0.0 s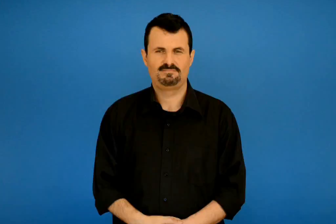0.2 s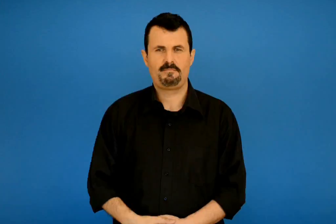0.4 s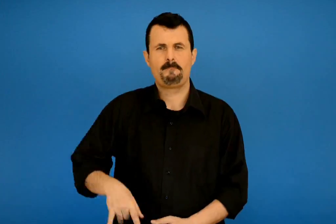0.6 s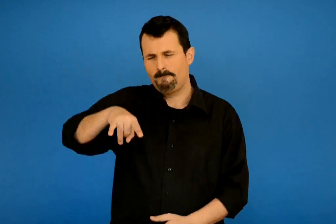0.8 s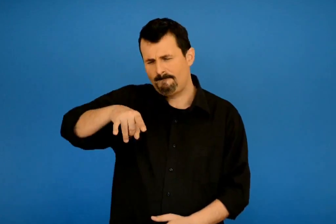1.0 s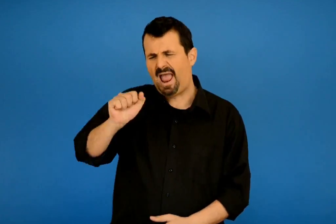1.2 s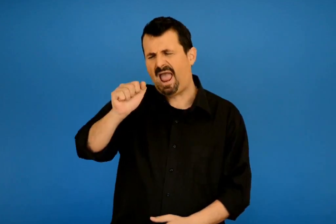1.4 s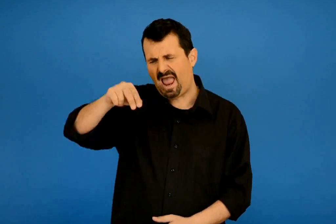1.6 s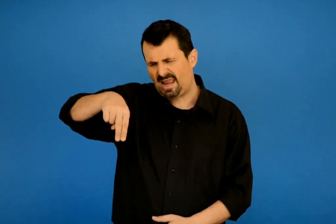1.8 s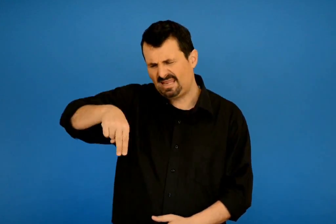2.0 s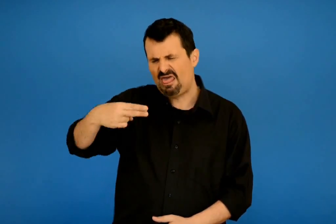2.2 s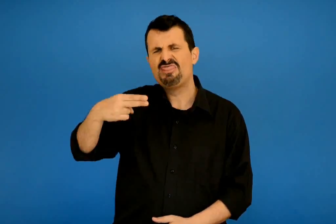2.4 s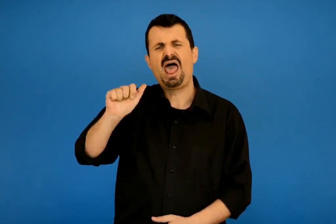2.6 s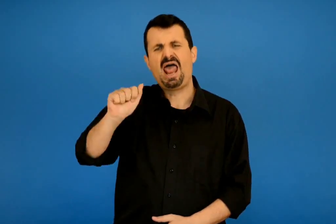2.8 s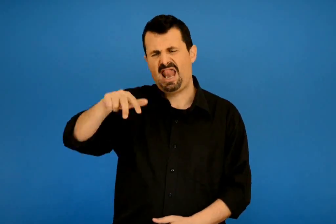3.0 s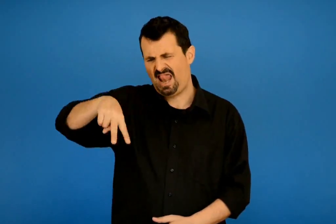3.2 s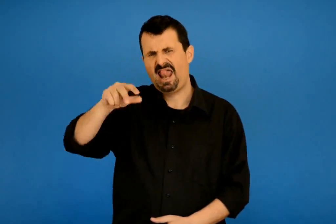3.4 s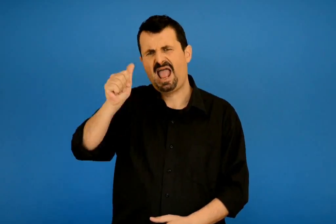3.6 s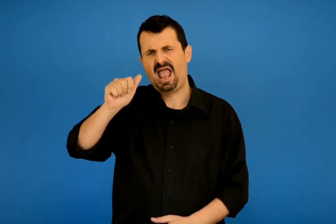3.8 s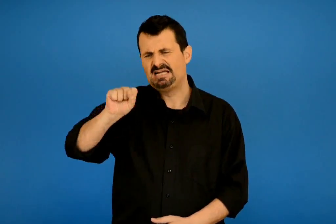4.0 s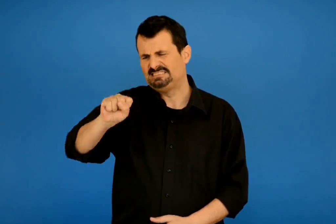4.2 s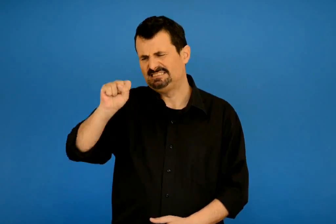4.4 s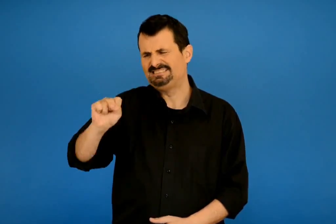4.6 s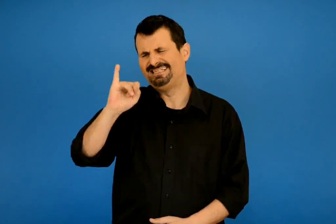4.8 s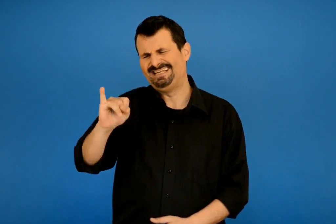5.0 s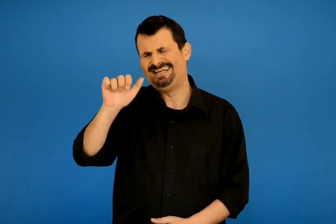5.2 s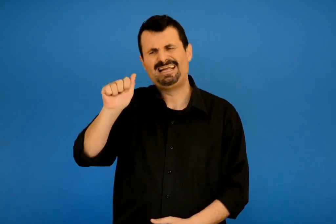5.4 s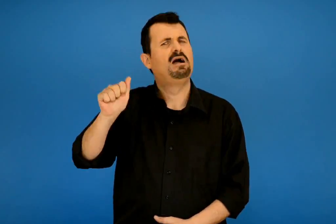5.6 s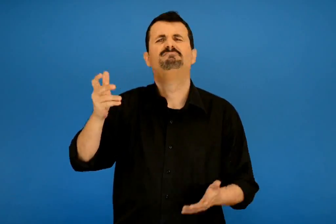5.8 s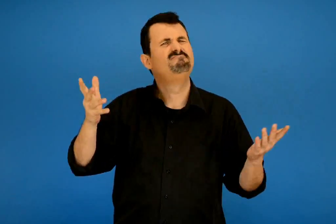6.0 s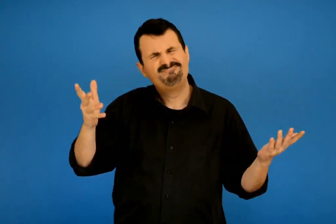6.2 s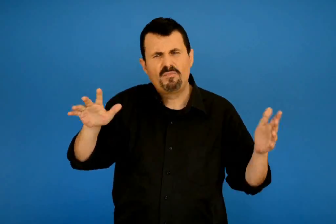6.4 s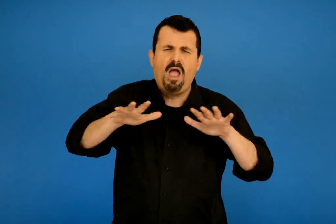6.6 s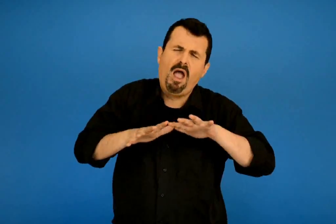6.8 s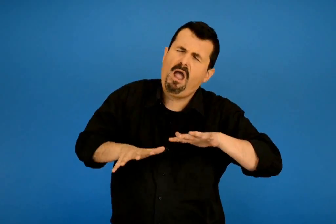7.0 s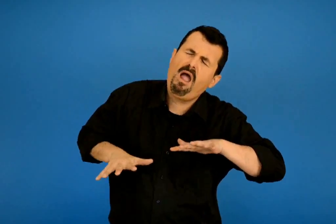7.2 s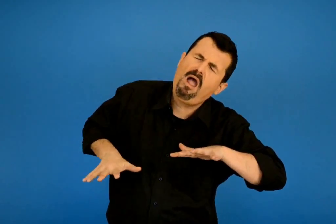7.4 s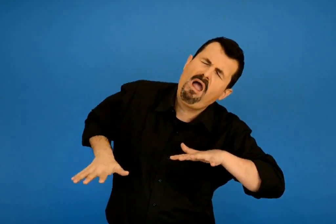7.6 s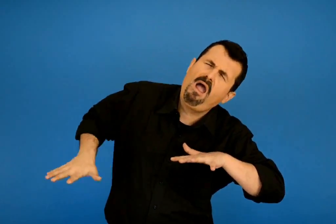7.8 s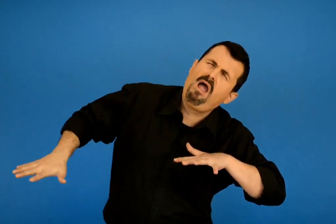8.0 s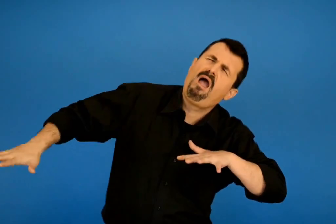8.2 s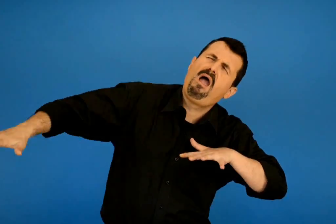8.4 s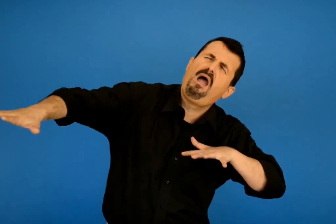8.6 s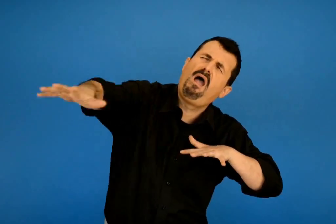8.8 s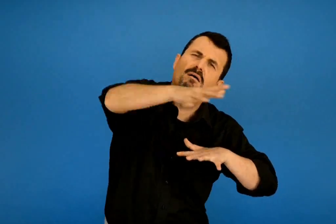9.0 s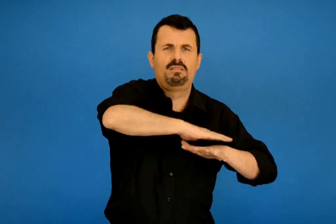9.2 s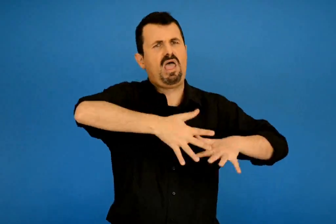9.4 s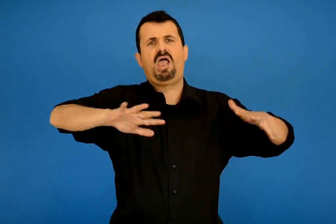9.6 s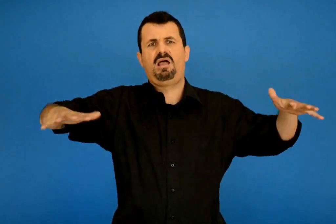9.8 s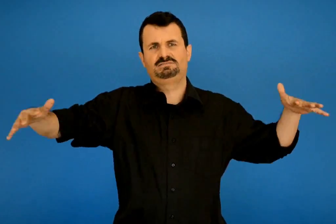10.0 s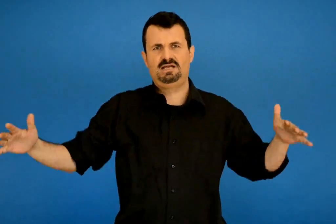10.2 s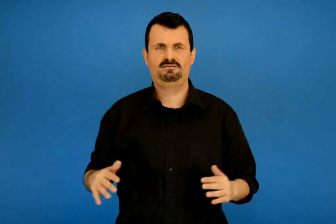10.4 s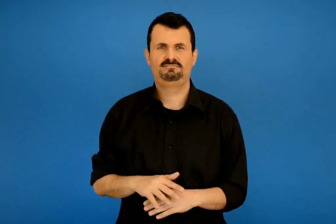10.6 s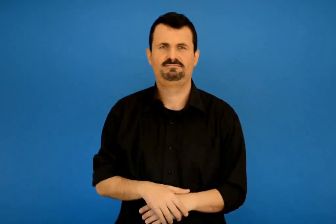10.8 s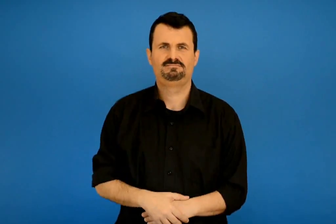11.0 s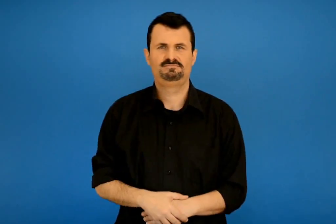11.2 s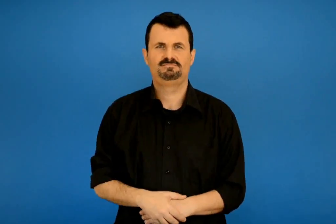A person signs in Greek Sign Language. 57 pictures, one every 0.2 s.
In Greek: πανθαλάσσια από όλη τη θάλασσα
